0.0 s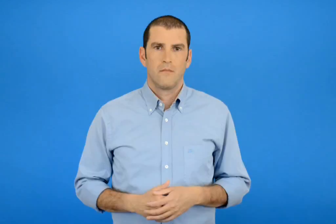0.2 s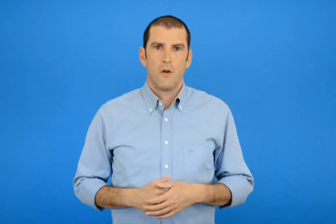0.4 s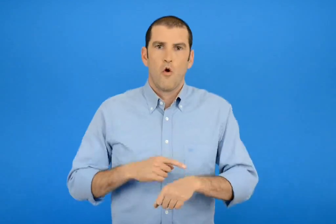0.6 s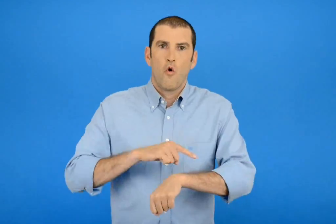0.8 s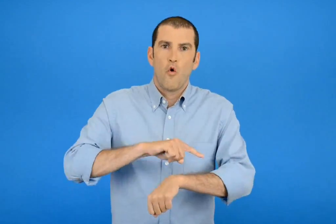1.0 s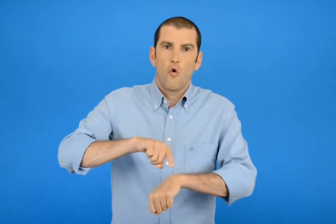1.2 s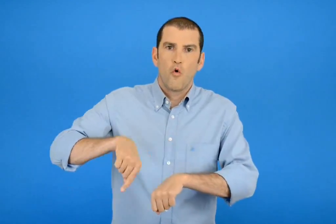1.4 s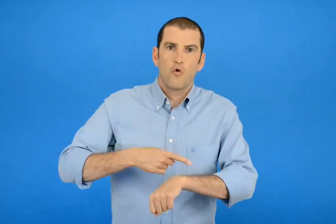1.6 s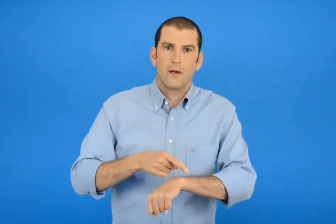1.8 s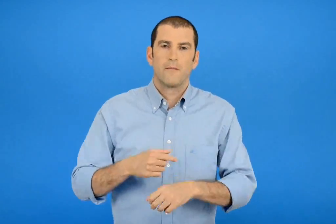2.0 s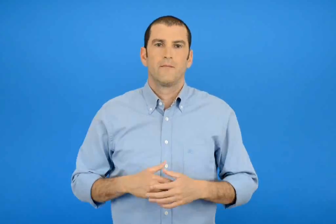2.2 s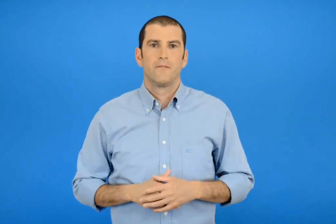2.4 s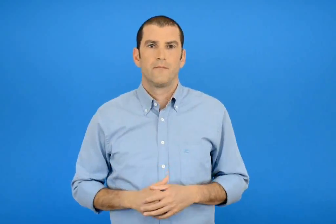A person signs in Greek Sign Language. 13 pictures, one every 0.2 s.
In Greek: ωρά
